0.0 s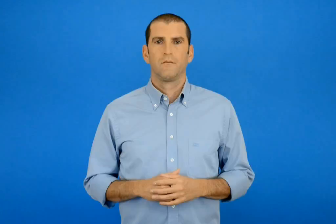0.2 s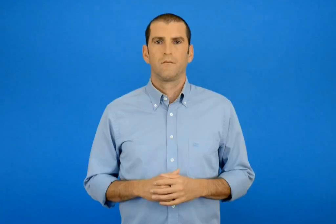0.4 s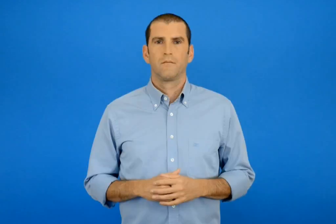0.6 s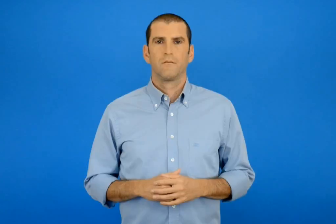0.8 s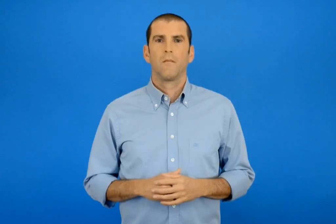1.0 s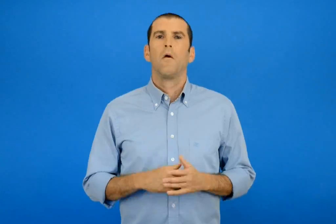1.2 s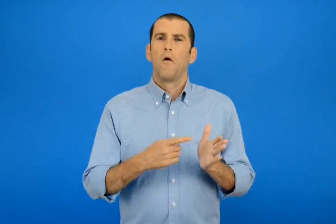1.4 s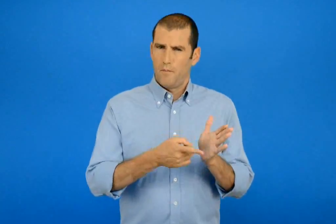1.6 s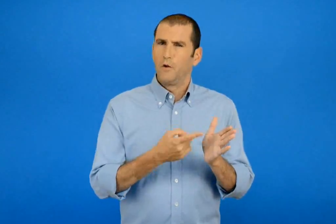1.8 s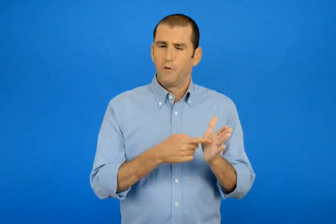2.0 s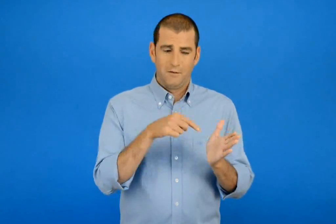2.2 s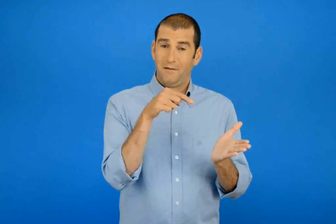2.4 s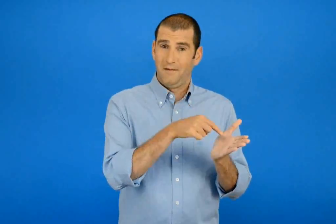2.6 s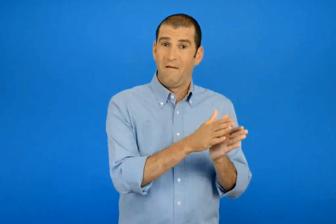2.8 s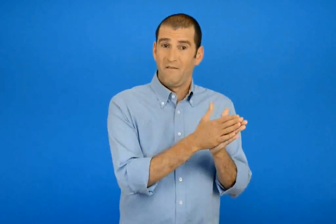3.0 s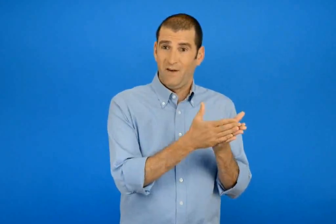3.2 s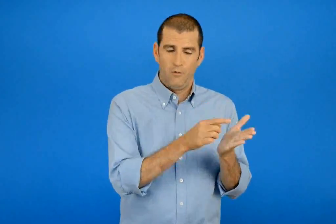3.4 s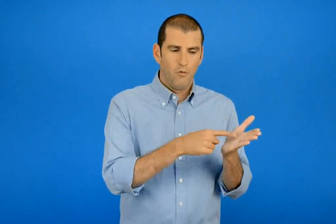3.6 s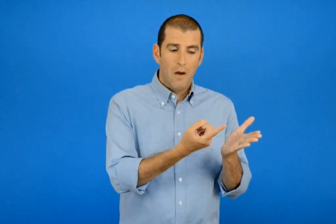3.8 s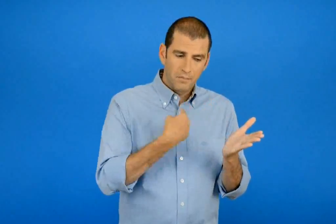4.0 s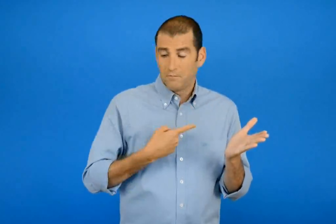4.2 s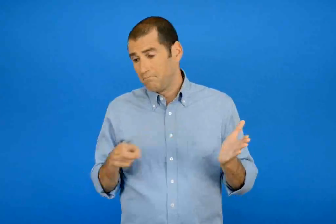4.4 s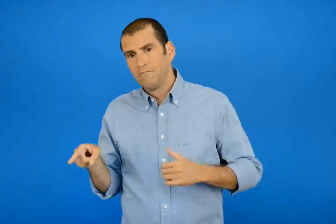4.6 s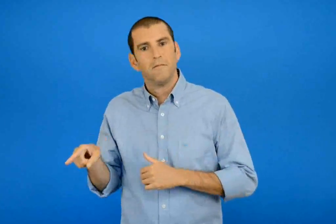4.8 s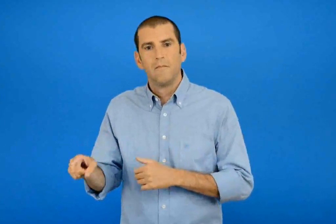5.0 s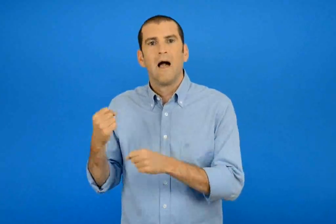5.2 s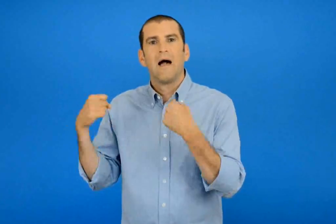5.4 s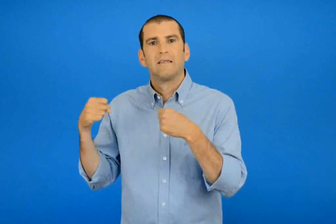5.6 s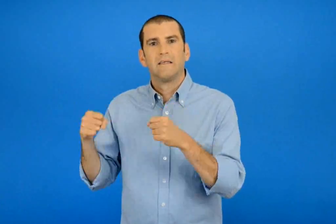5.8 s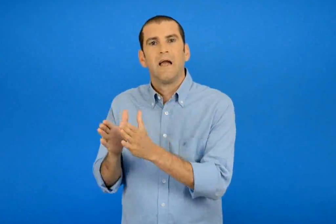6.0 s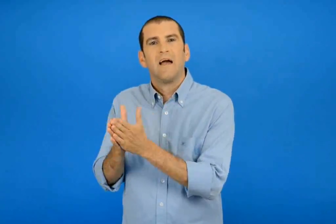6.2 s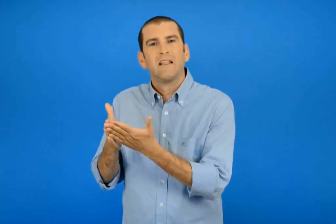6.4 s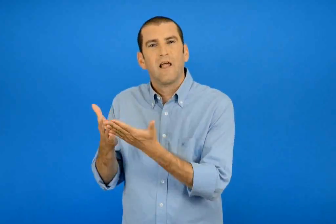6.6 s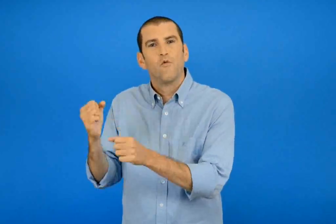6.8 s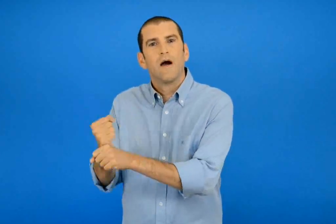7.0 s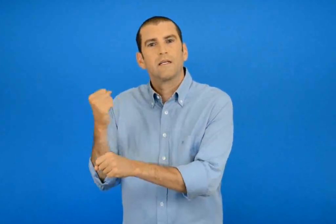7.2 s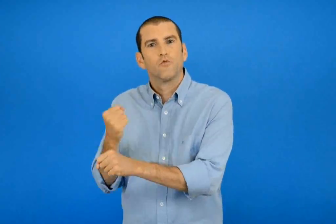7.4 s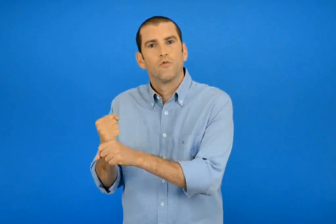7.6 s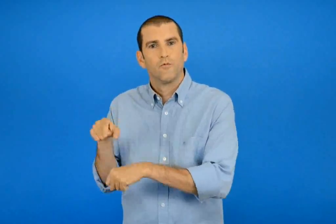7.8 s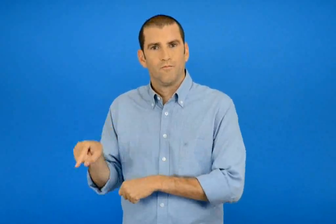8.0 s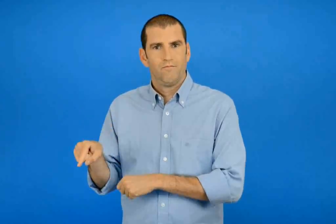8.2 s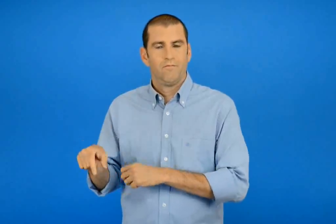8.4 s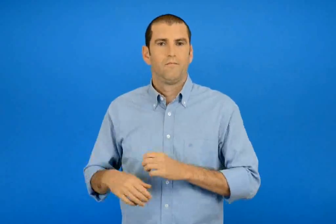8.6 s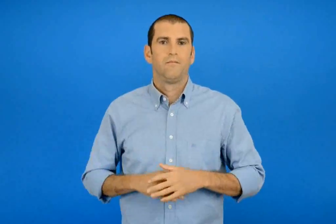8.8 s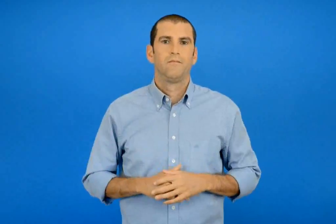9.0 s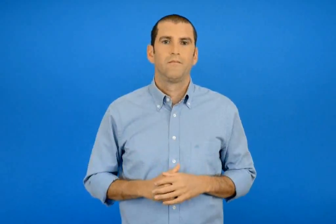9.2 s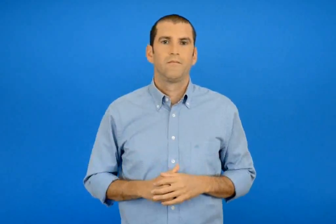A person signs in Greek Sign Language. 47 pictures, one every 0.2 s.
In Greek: πολλές φορές το βιβλίο μας στέλνει στις ασκήσεις στο τετράδιο εργασιών
